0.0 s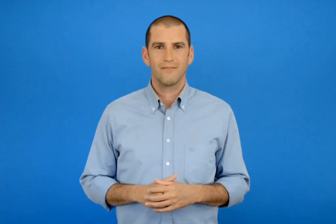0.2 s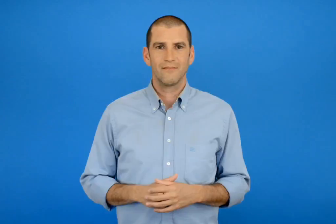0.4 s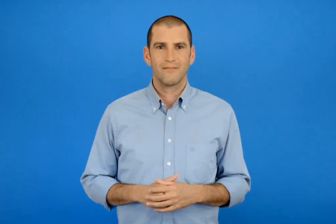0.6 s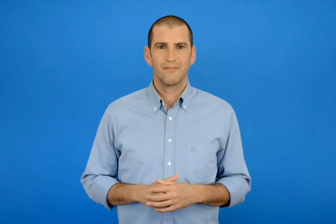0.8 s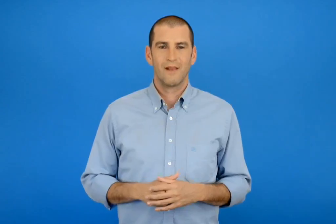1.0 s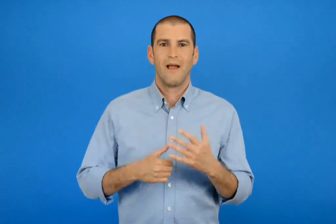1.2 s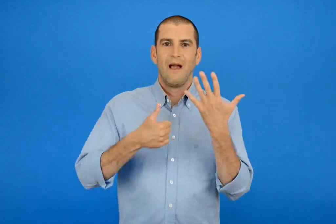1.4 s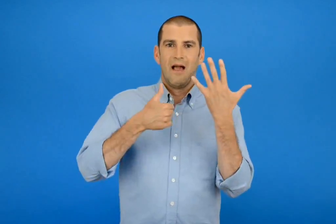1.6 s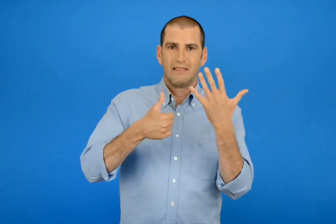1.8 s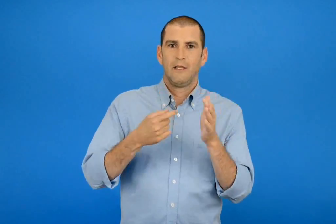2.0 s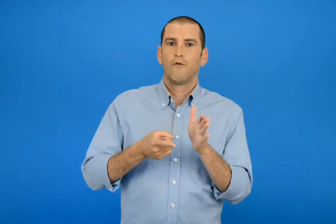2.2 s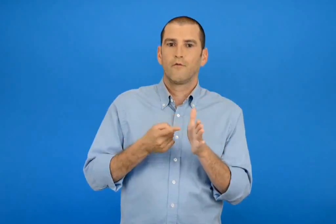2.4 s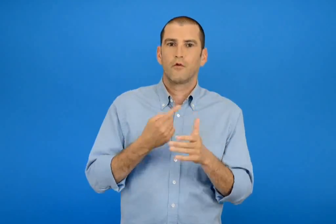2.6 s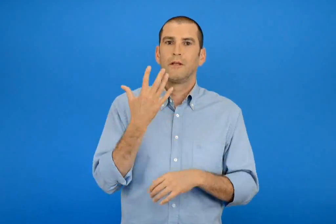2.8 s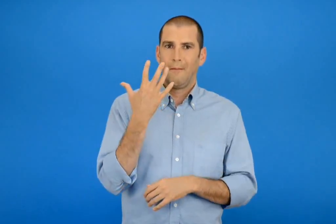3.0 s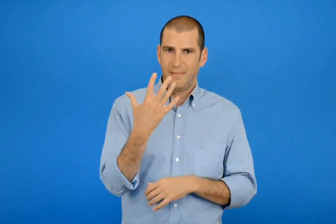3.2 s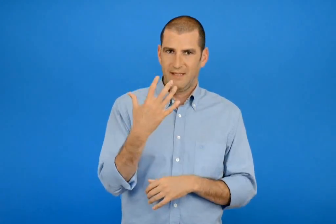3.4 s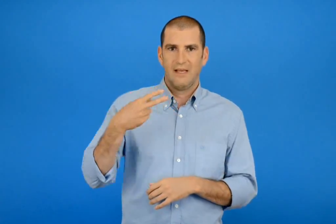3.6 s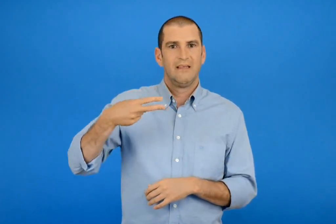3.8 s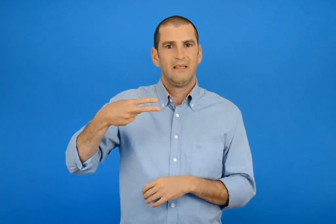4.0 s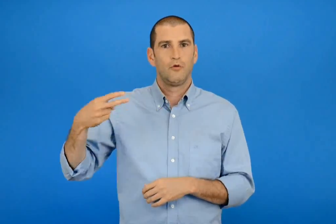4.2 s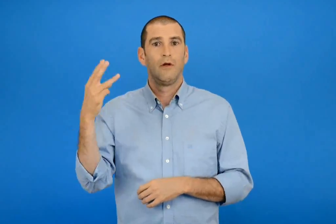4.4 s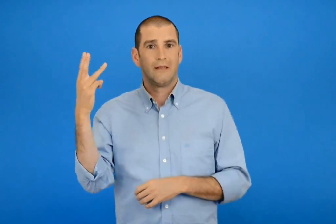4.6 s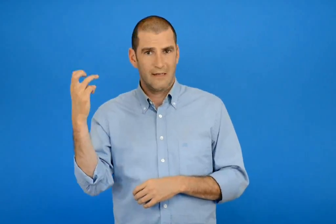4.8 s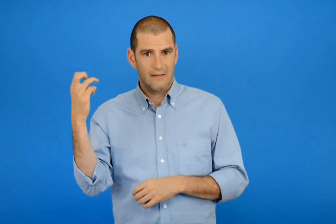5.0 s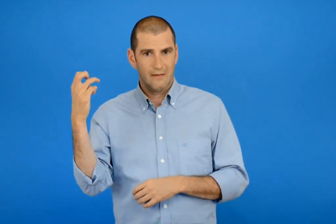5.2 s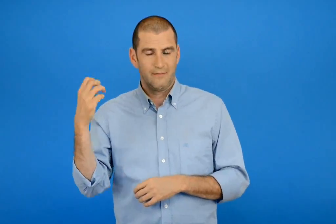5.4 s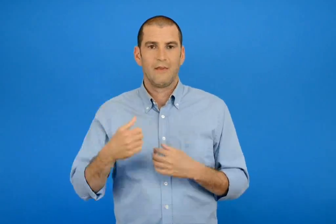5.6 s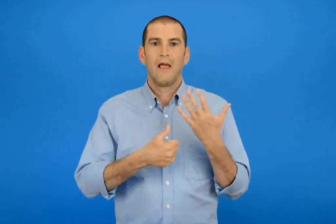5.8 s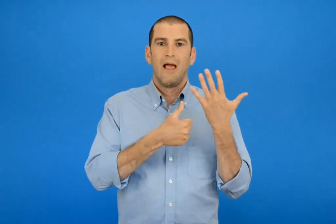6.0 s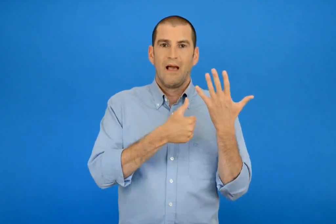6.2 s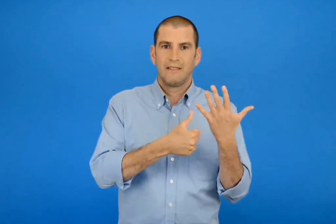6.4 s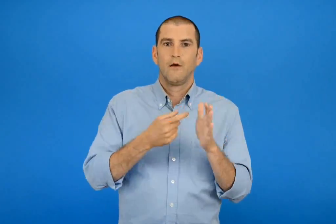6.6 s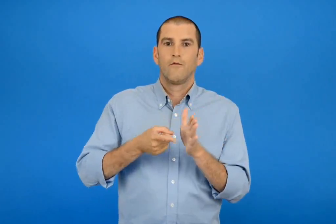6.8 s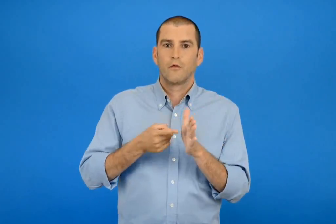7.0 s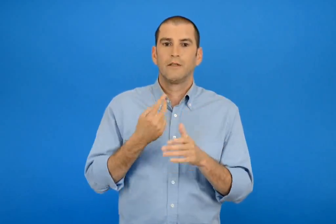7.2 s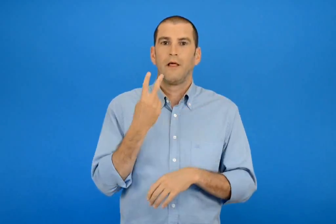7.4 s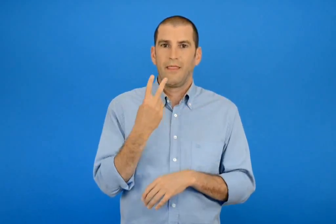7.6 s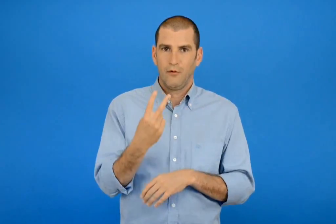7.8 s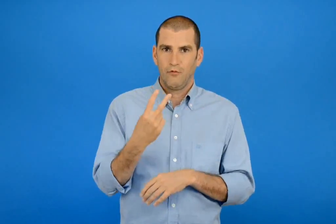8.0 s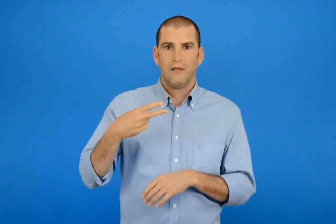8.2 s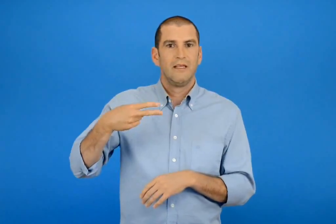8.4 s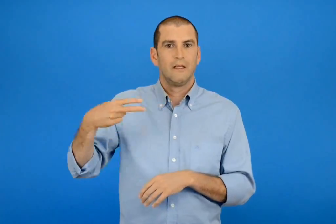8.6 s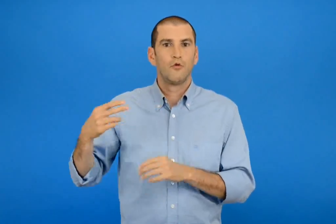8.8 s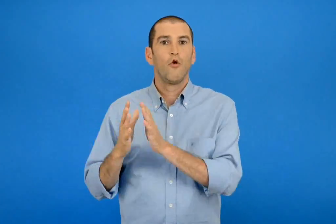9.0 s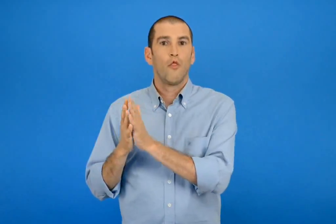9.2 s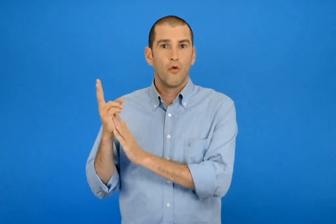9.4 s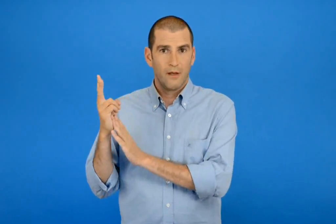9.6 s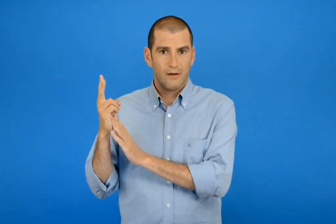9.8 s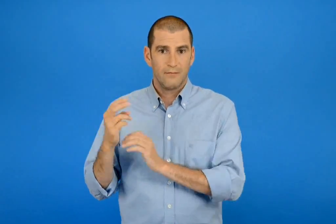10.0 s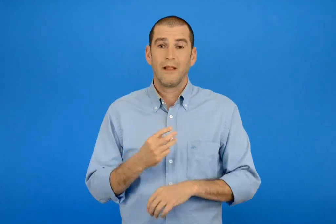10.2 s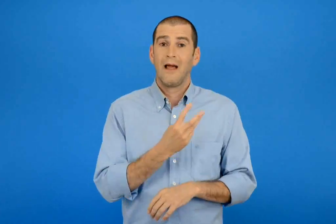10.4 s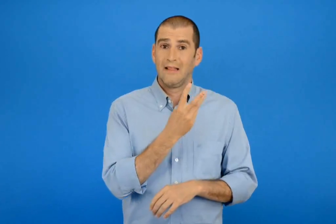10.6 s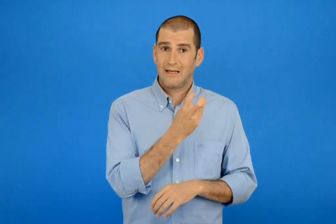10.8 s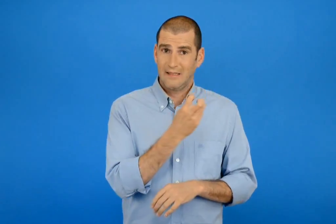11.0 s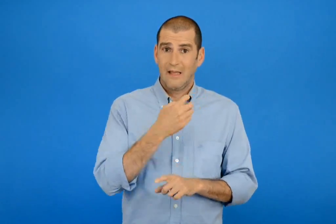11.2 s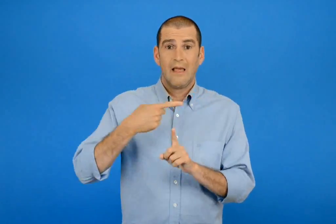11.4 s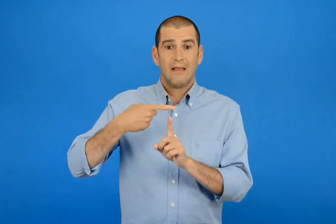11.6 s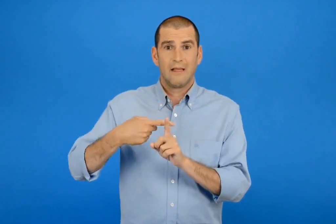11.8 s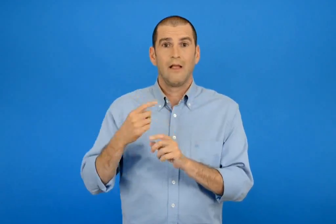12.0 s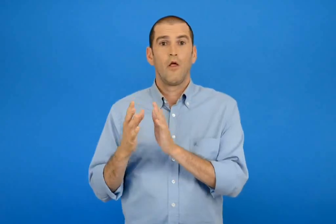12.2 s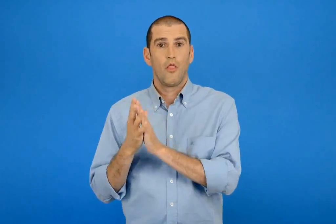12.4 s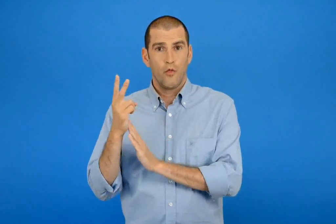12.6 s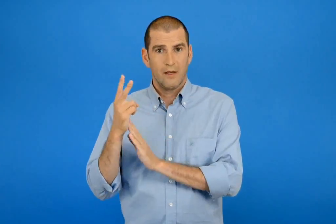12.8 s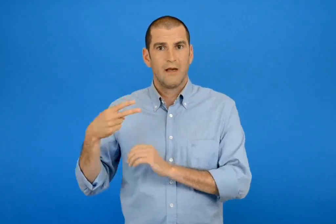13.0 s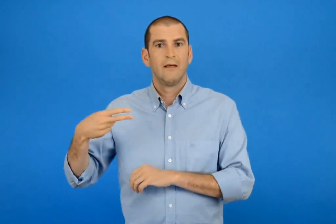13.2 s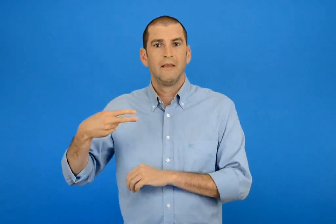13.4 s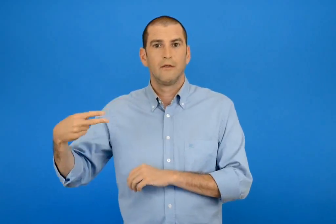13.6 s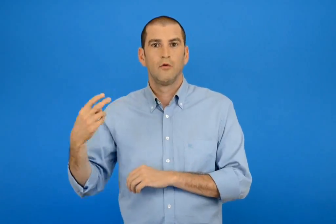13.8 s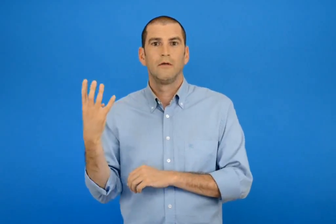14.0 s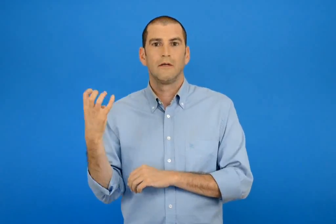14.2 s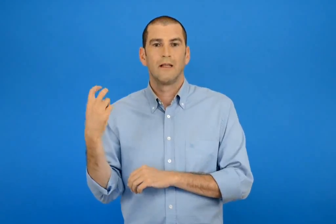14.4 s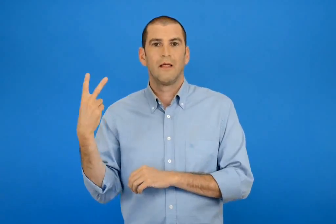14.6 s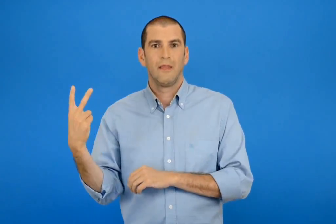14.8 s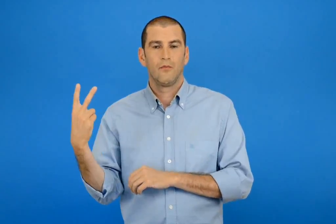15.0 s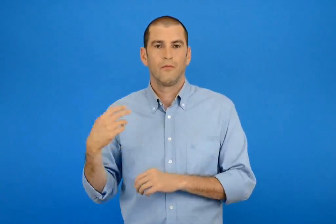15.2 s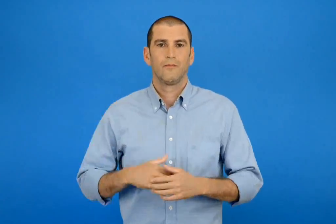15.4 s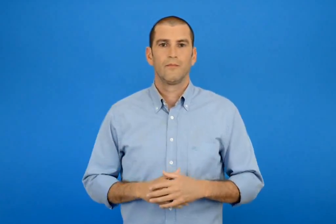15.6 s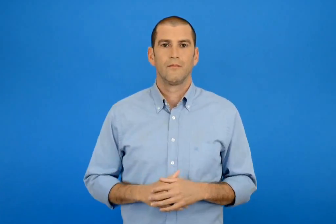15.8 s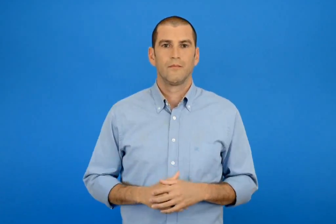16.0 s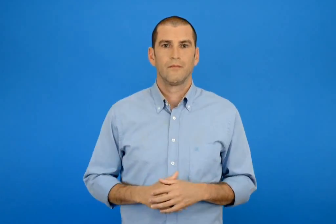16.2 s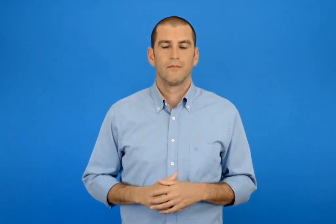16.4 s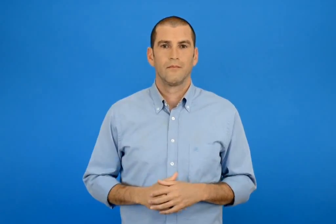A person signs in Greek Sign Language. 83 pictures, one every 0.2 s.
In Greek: 6 x 5 = 30 6 x 2 = 12 30 και 12 = 42
